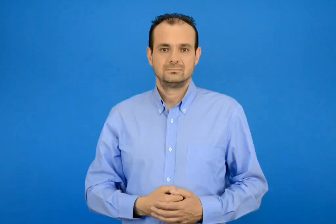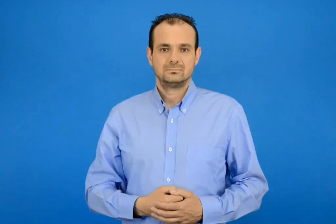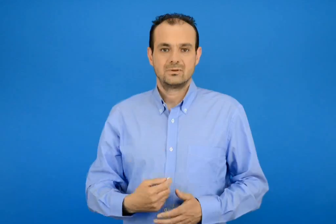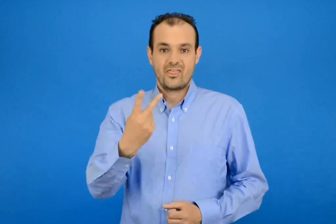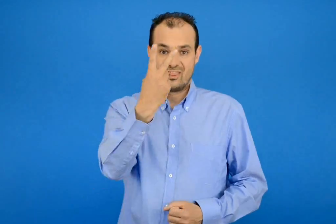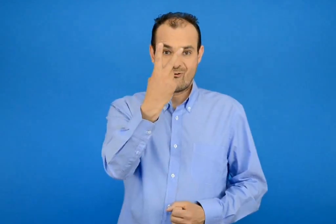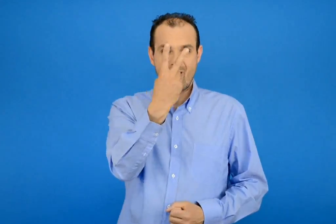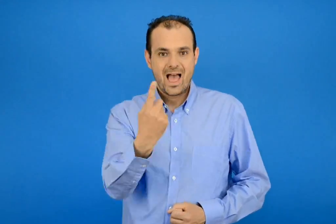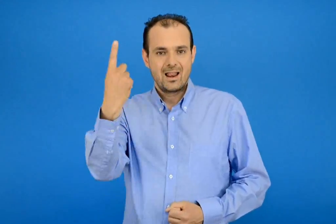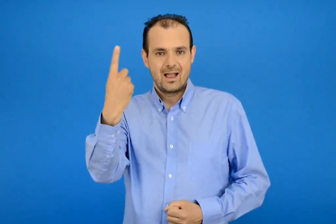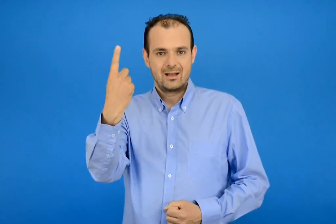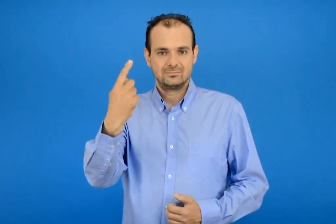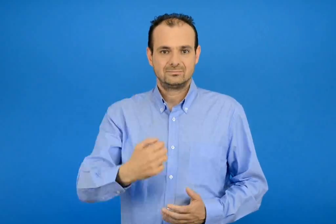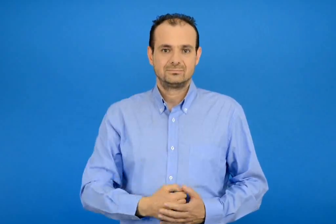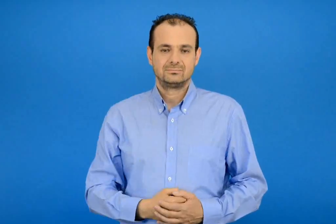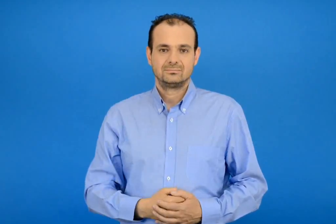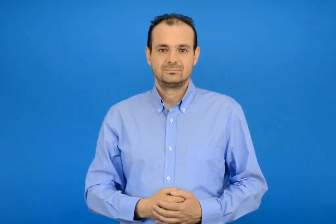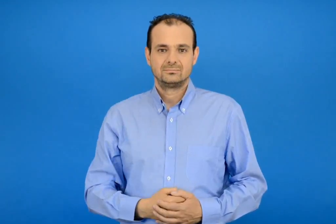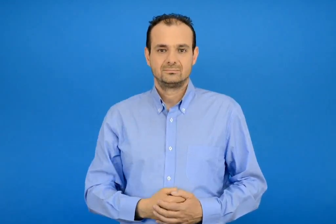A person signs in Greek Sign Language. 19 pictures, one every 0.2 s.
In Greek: του 2 είναι το 1
